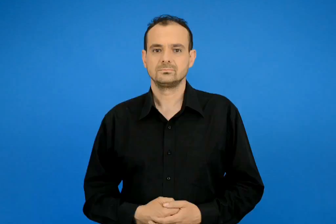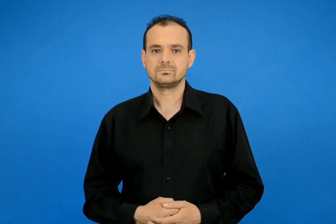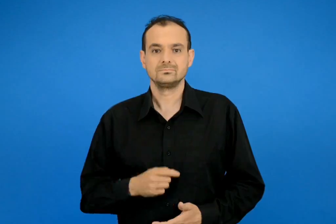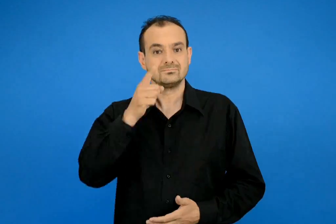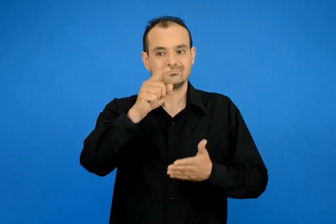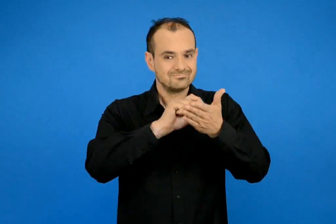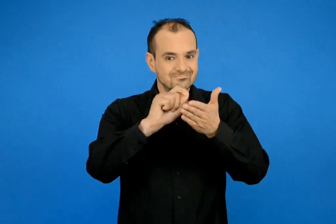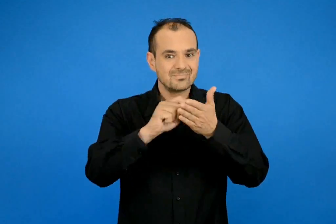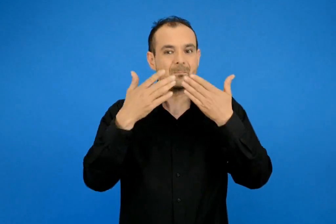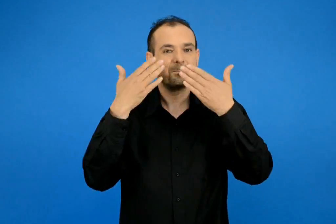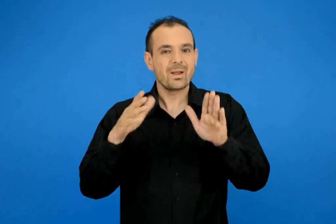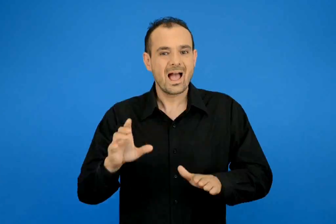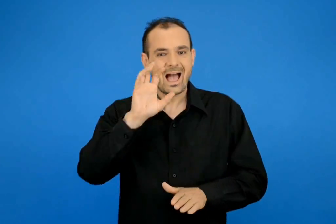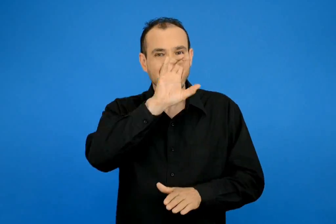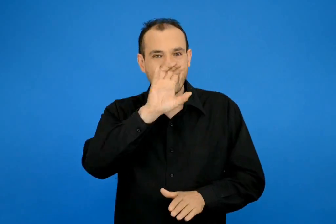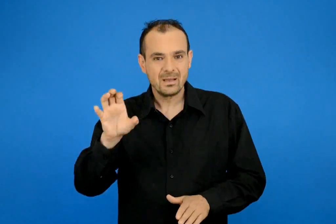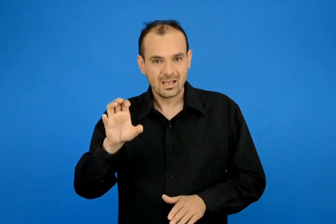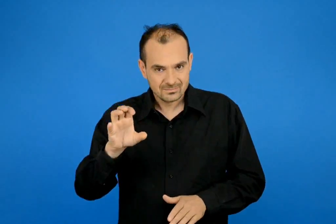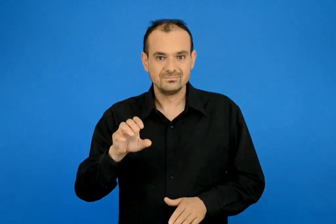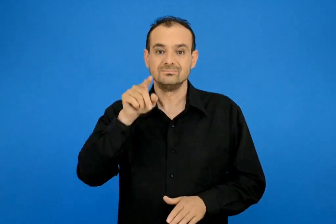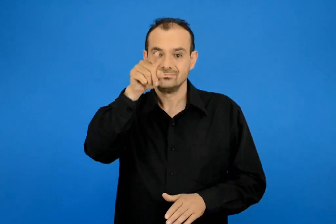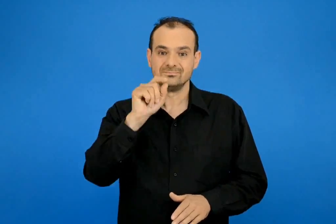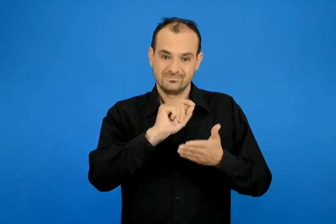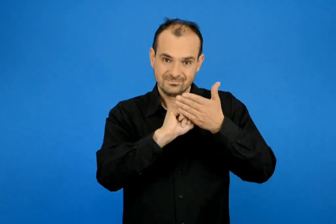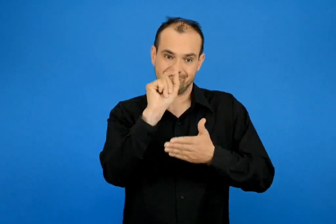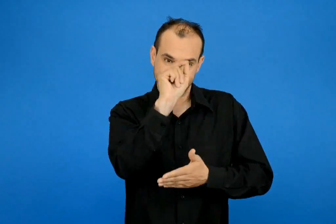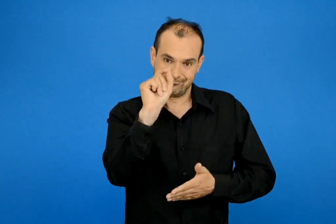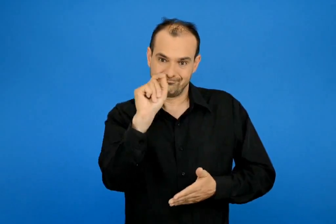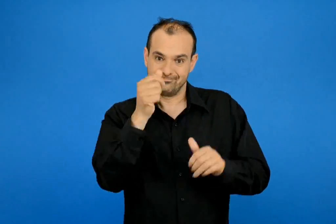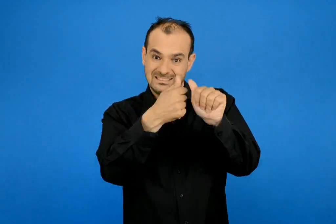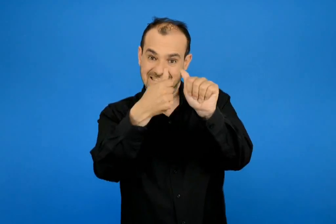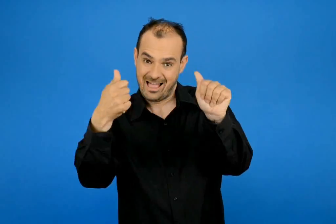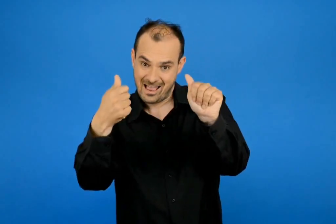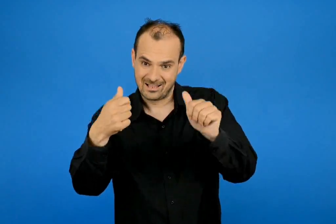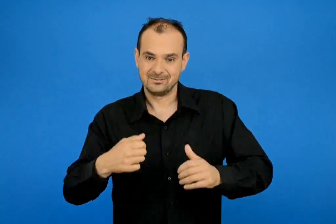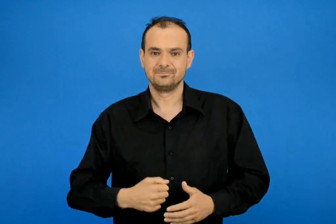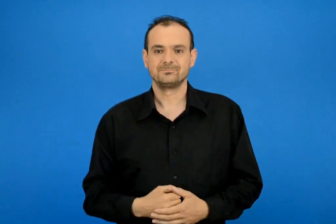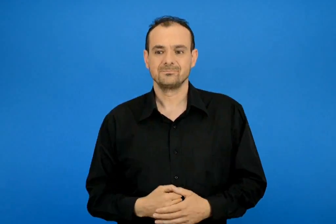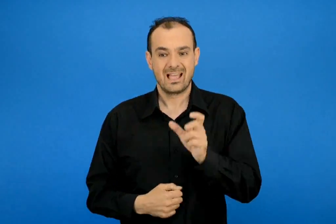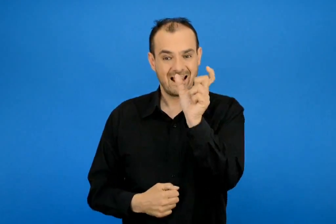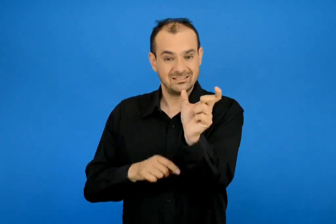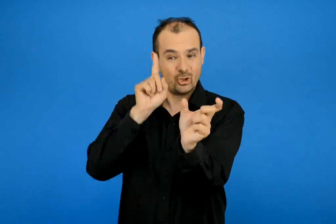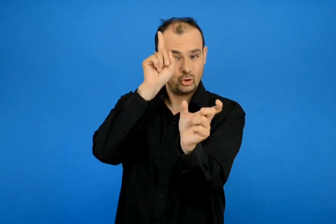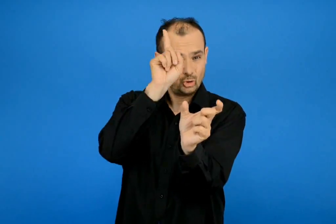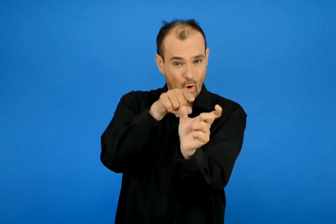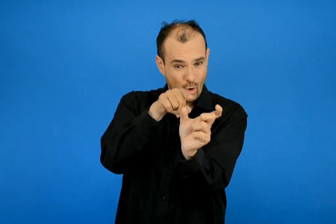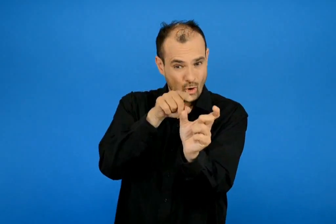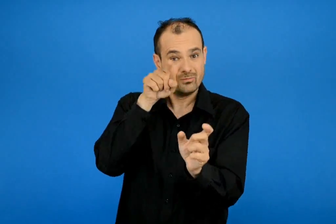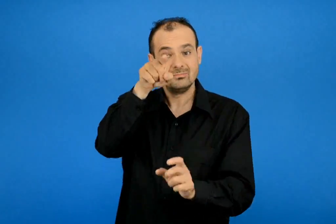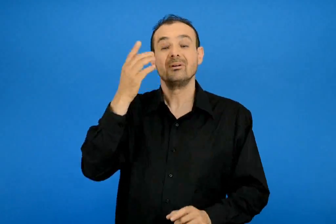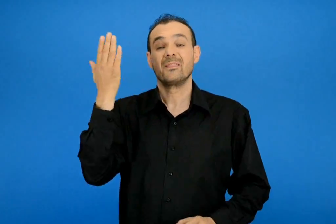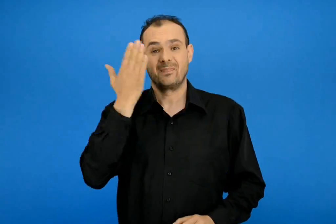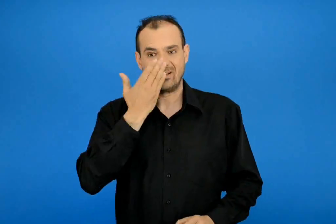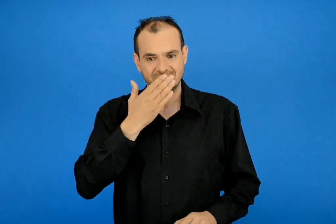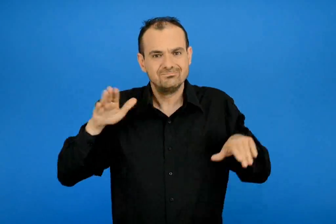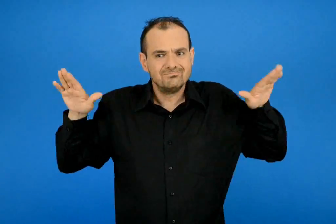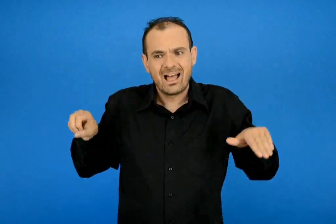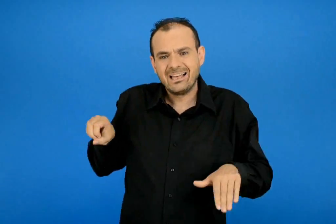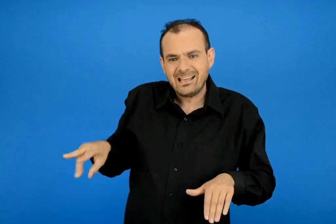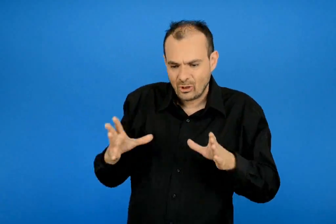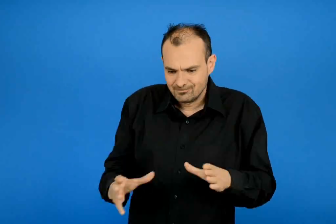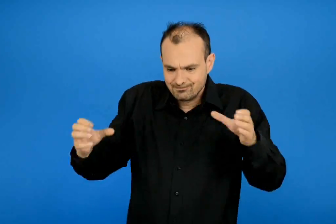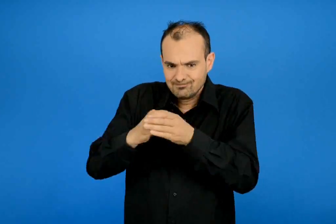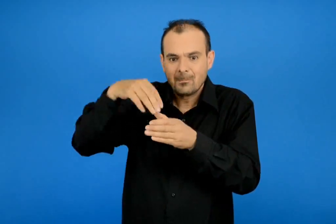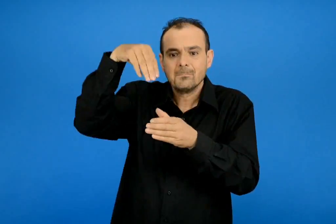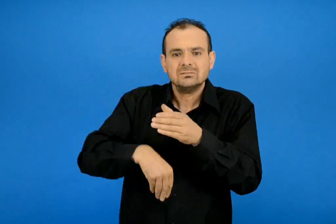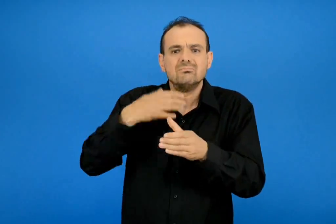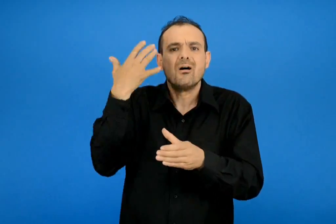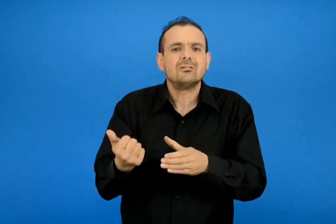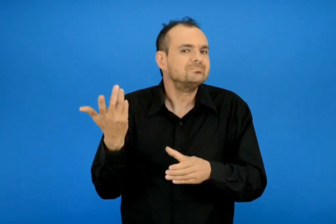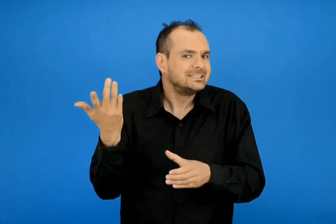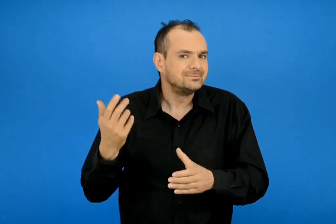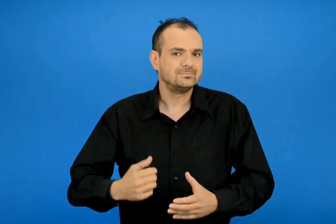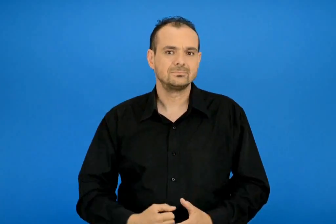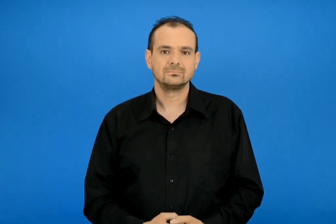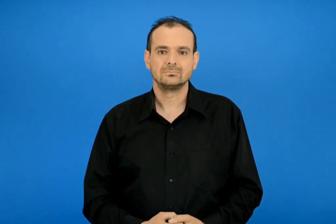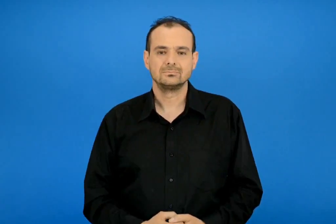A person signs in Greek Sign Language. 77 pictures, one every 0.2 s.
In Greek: βάλε στη σειρά τα γράμματα που έγραψες βάλε τόνο στη λέξη θα διαβάσεις τι έχει το χελιδόνι μέσα στο σακί
